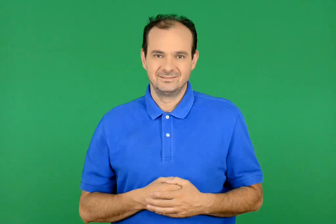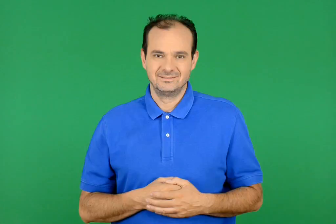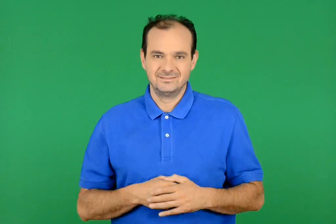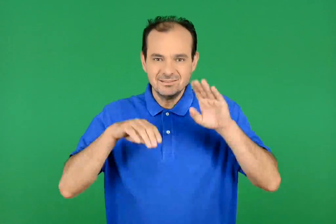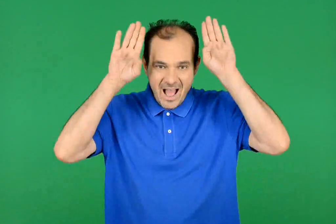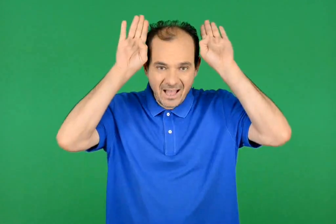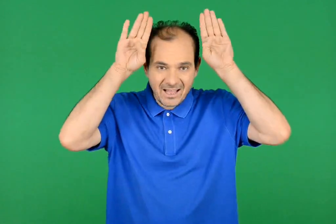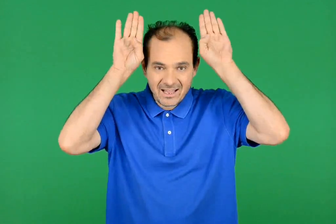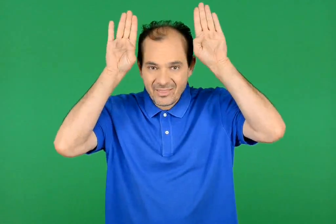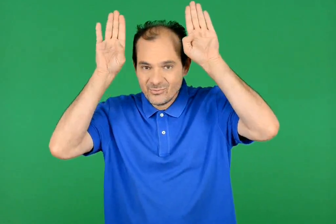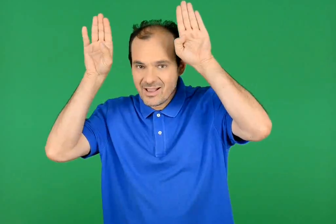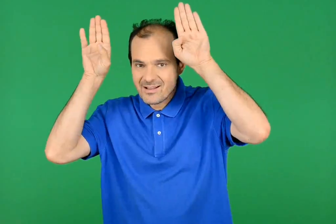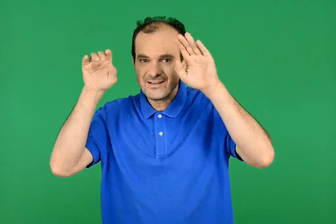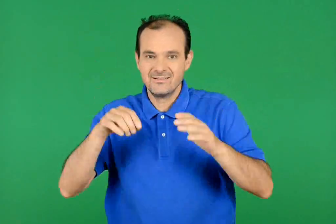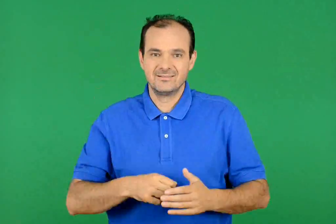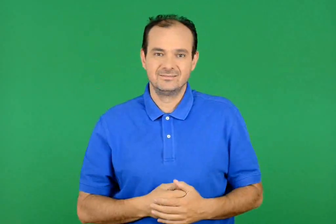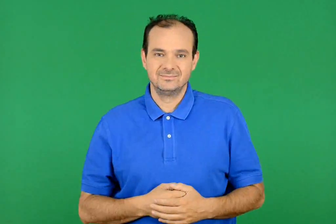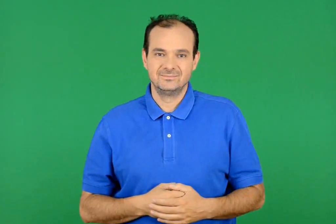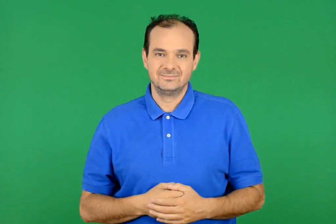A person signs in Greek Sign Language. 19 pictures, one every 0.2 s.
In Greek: γαϊδούρια
